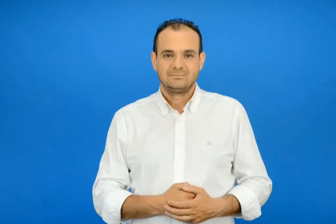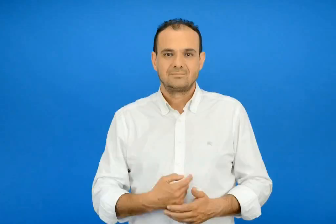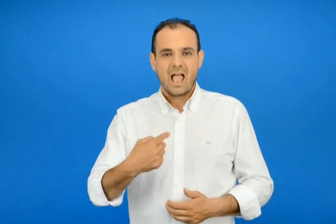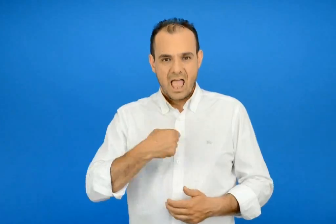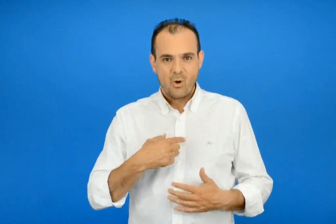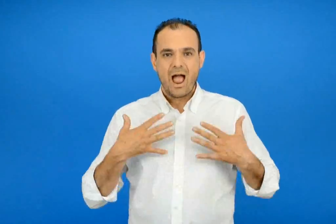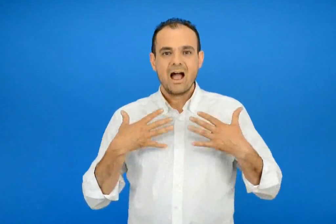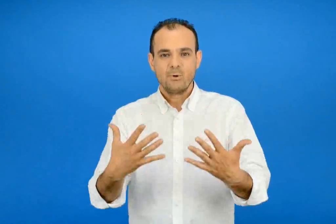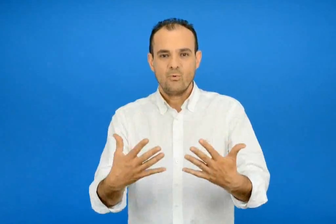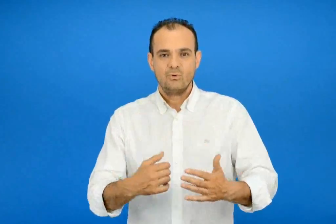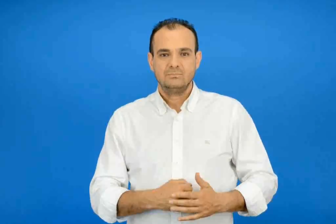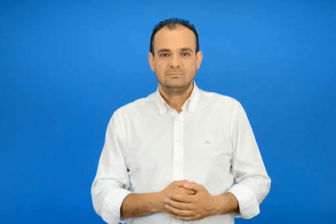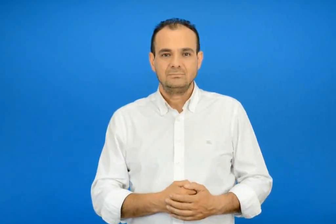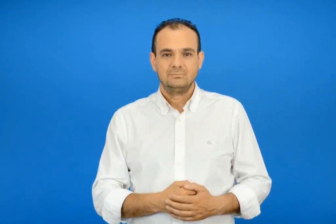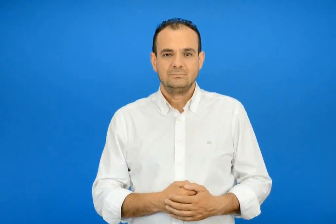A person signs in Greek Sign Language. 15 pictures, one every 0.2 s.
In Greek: εγώ αγαπώ
